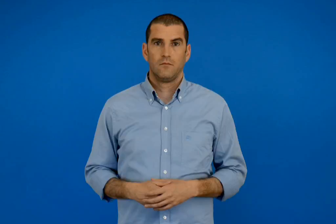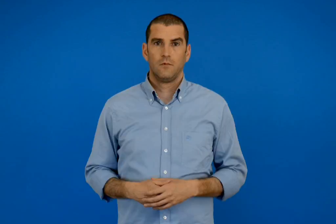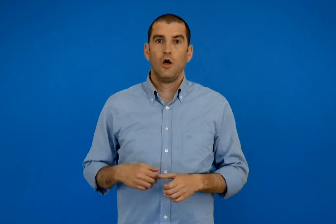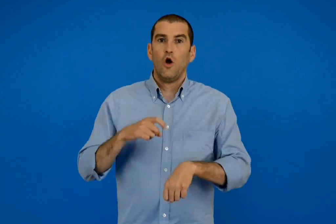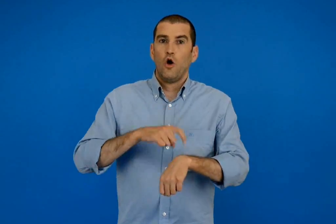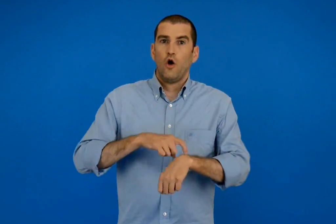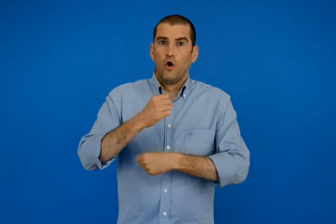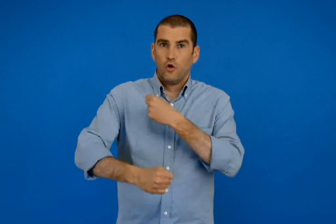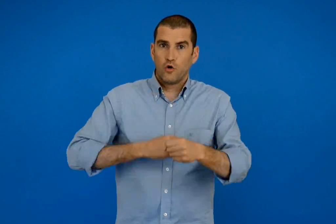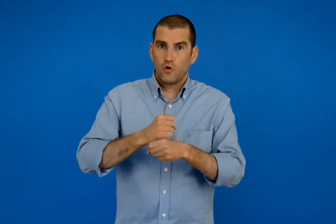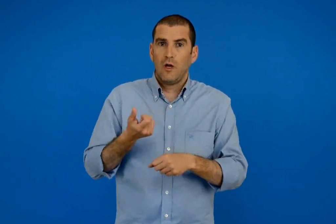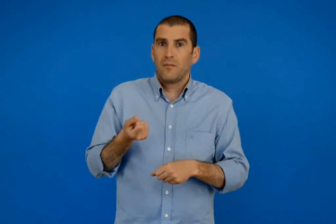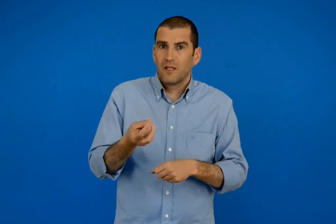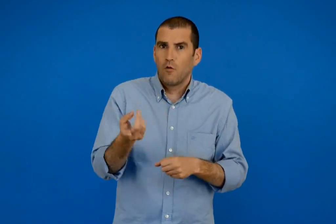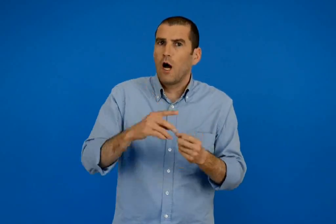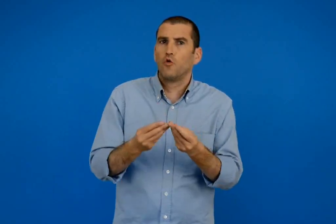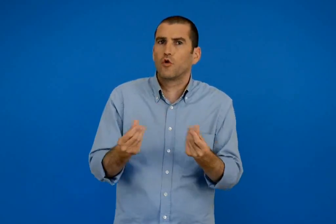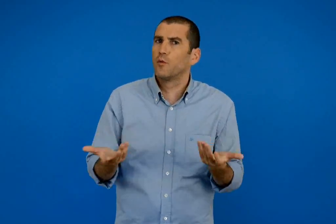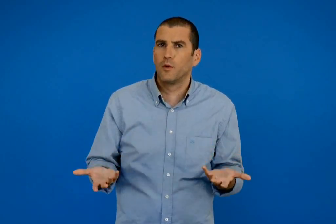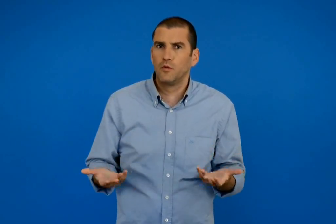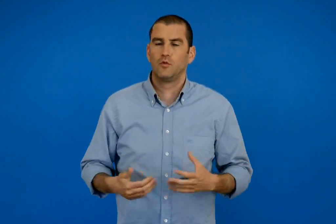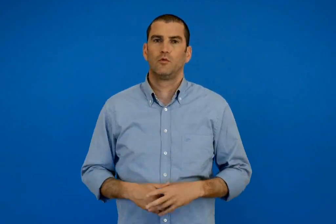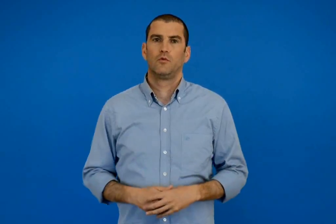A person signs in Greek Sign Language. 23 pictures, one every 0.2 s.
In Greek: πως αλλιώς μετράω το χρόνο ;
